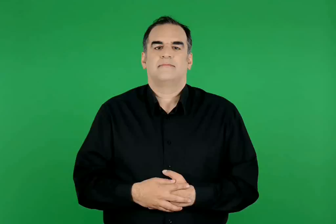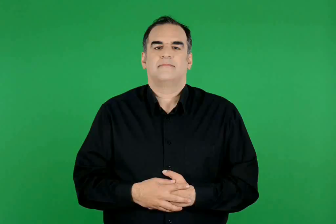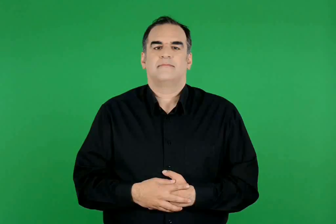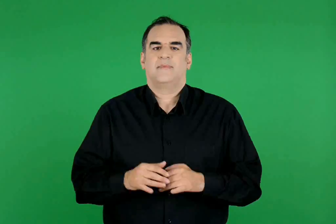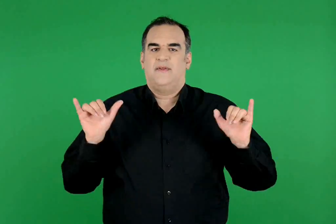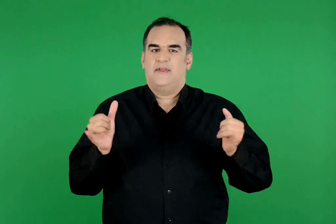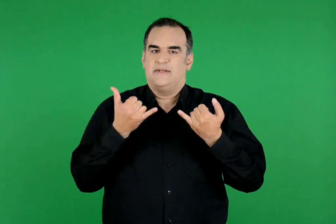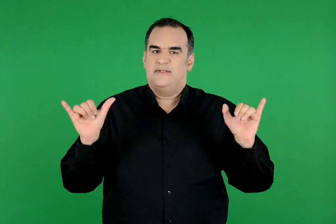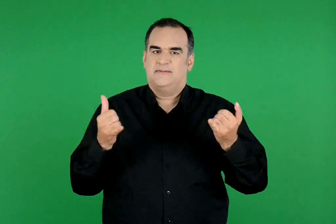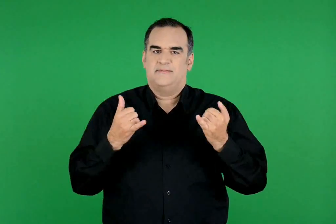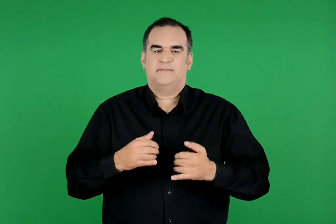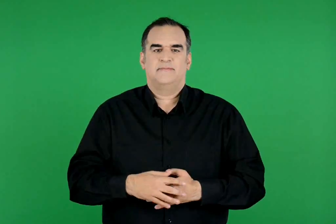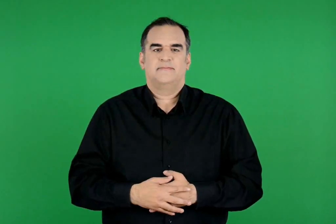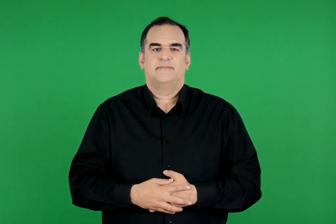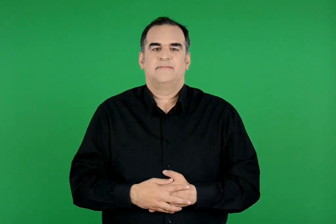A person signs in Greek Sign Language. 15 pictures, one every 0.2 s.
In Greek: διασκέδαση
